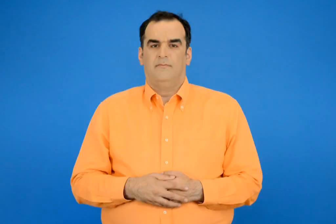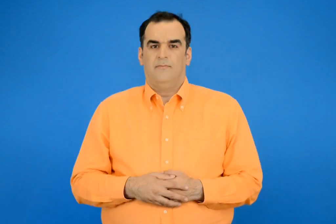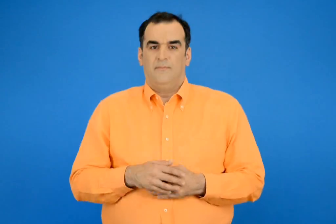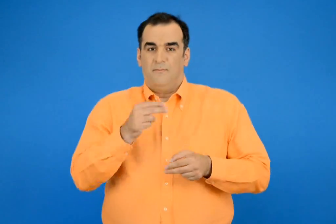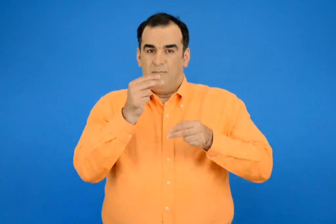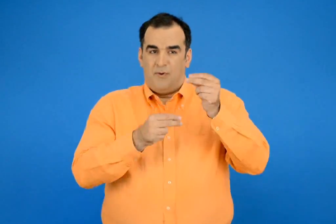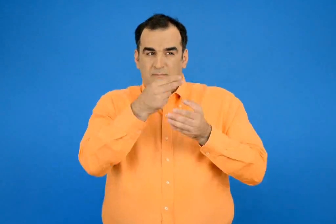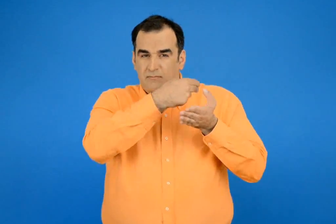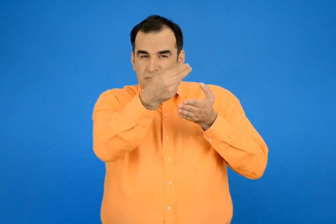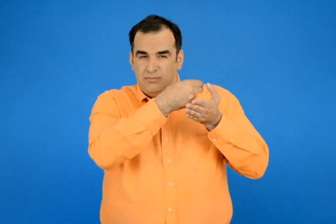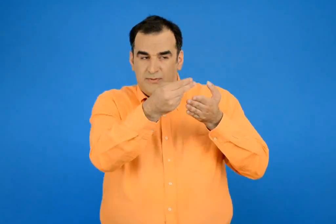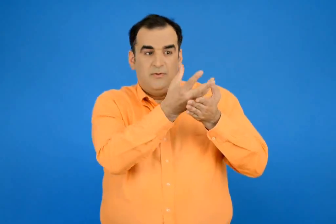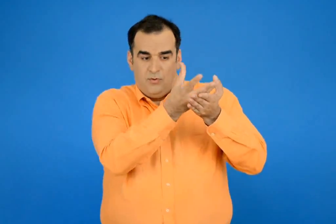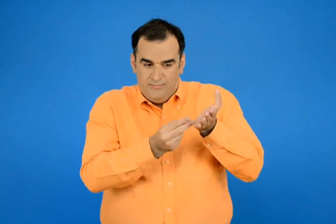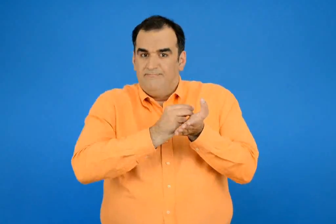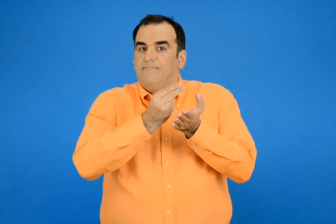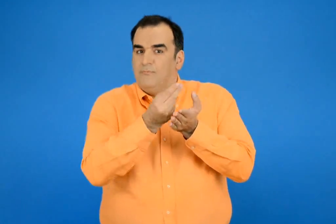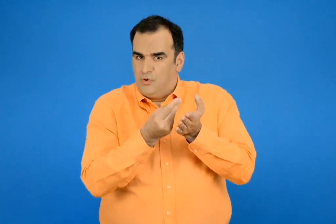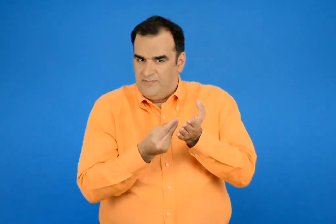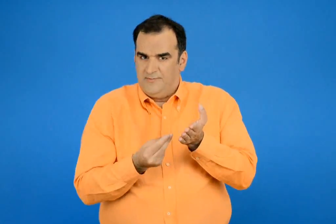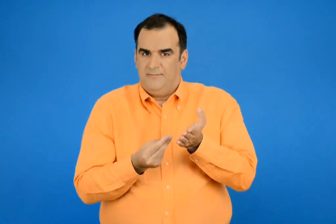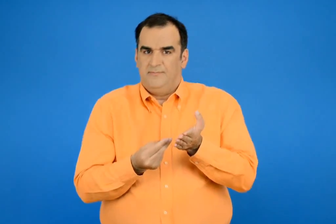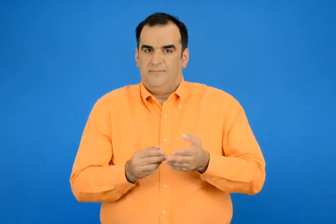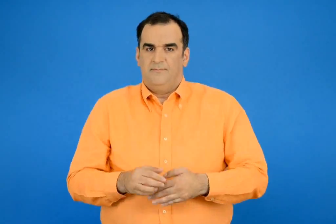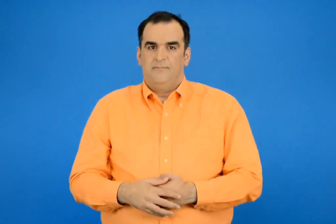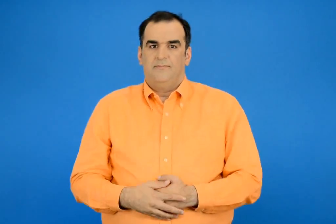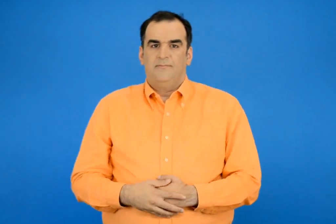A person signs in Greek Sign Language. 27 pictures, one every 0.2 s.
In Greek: ζωγραφίζω το πρόβλημα
